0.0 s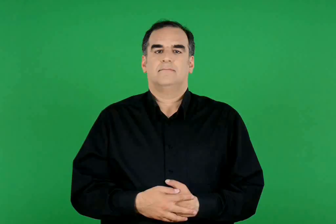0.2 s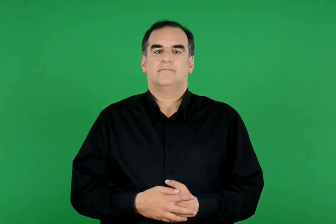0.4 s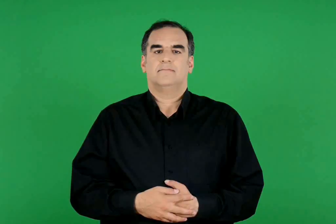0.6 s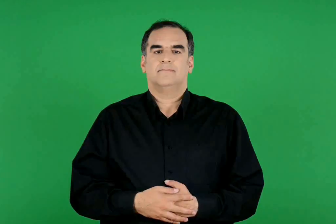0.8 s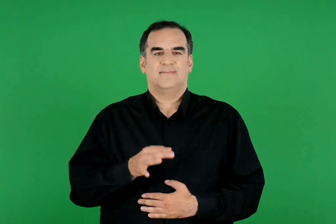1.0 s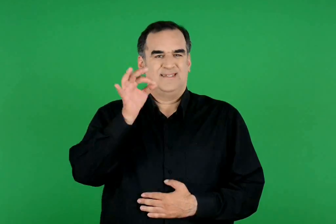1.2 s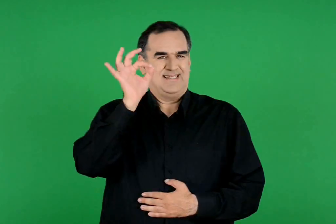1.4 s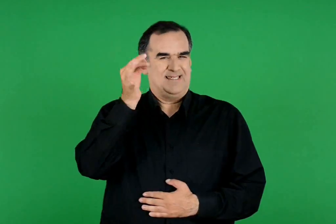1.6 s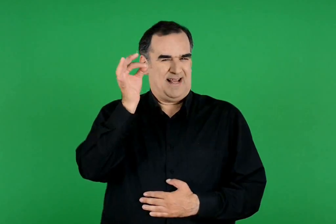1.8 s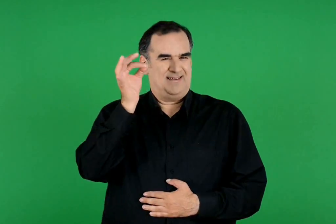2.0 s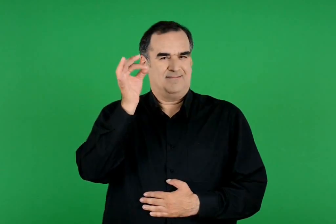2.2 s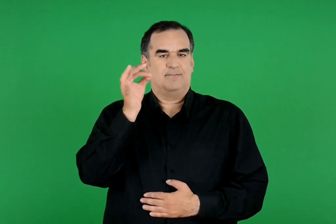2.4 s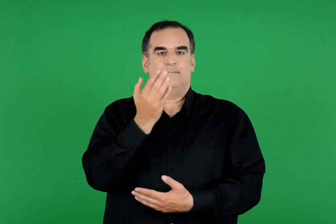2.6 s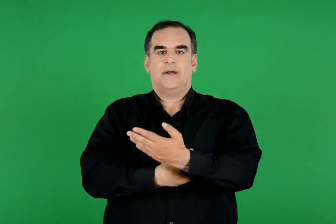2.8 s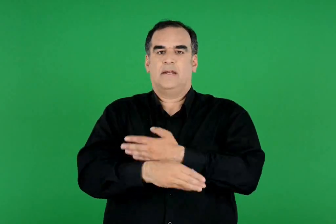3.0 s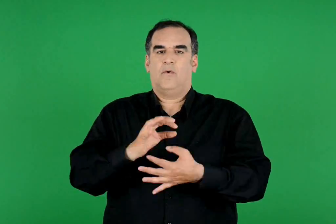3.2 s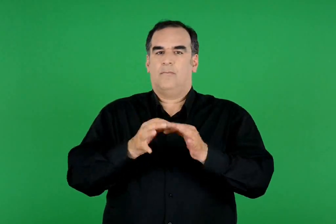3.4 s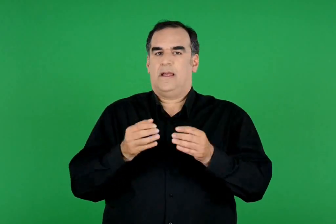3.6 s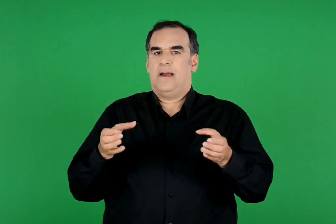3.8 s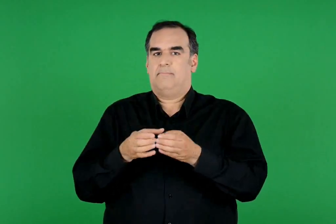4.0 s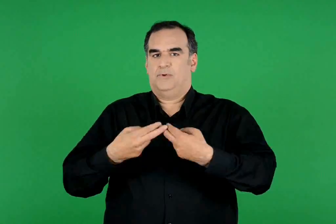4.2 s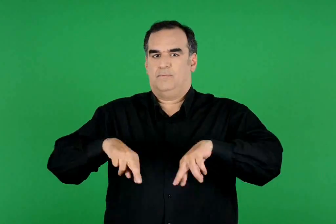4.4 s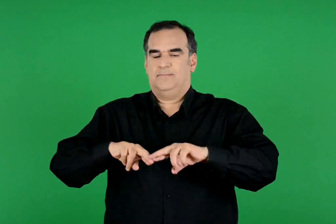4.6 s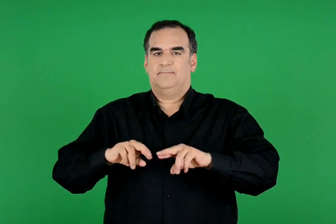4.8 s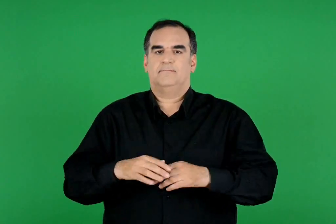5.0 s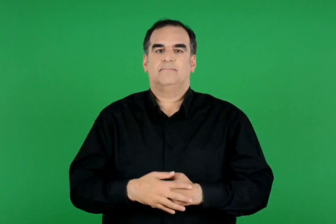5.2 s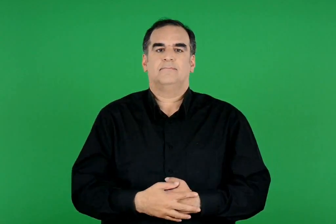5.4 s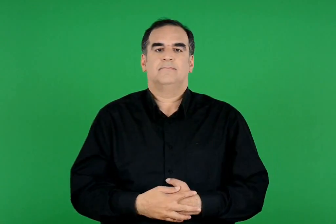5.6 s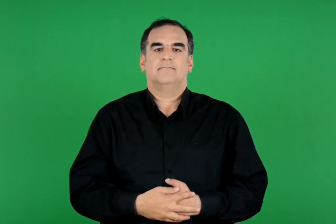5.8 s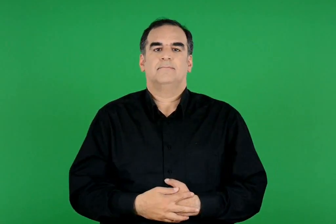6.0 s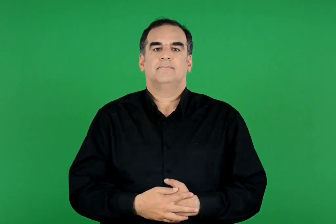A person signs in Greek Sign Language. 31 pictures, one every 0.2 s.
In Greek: σήμα της παραολυμπιακής επιτροπής
